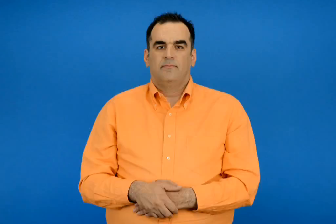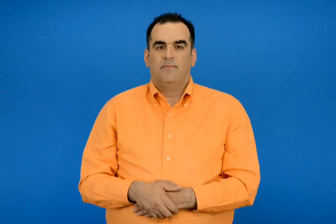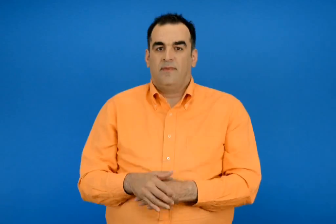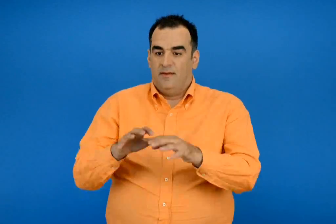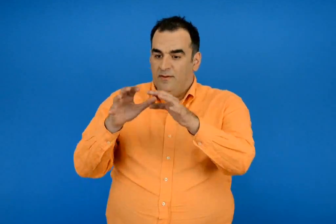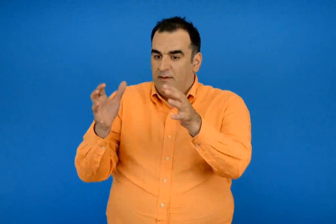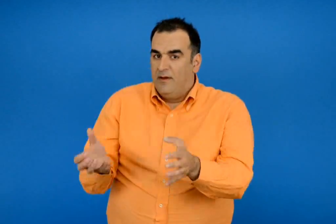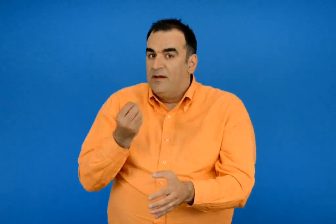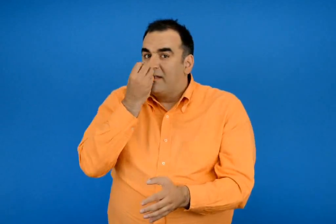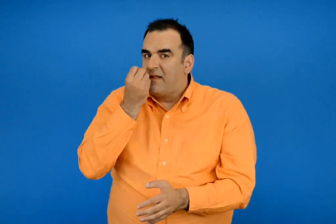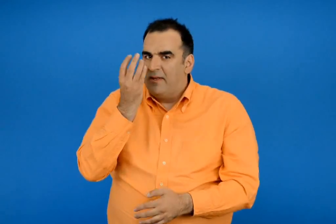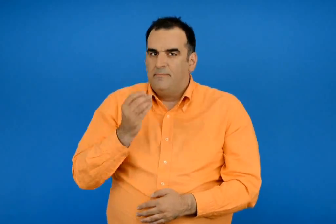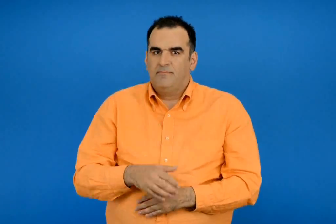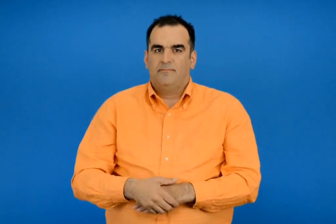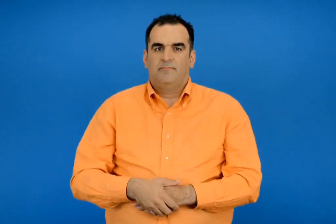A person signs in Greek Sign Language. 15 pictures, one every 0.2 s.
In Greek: τριανταφυλλιά
